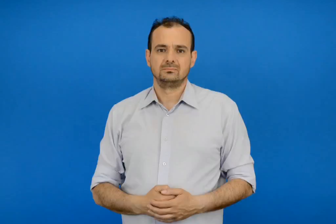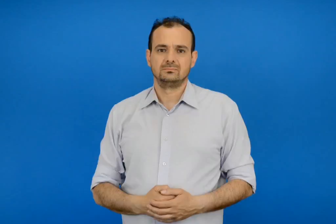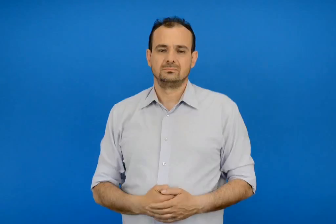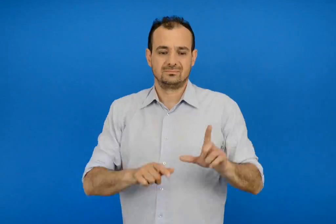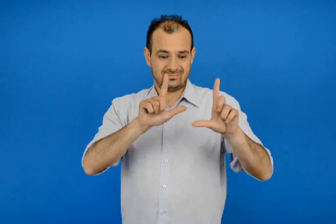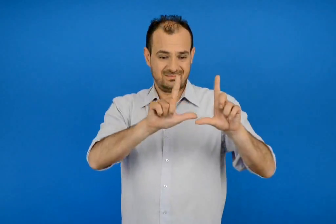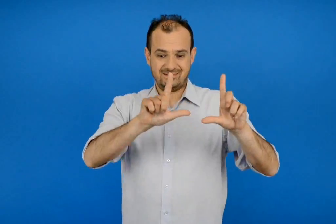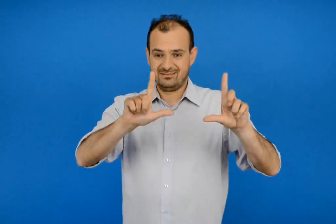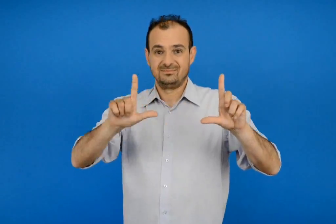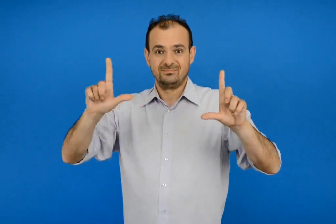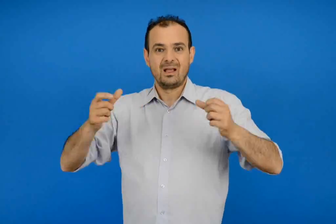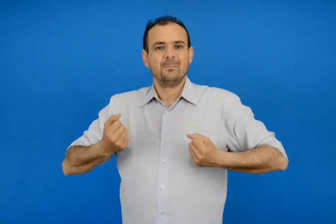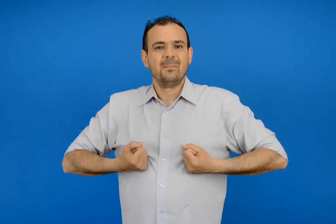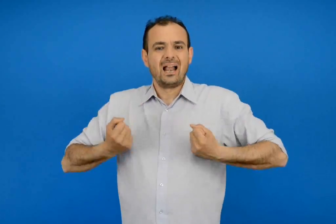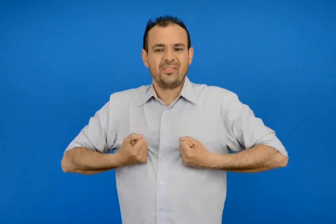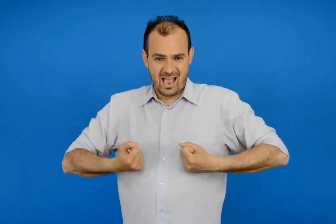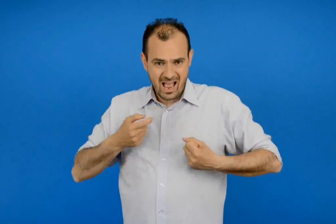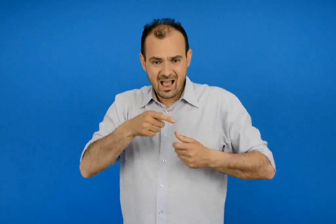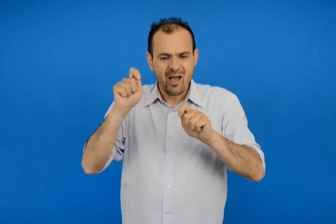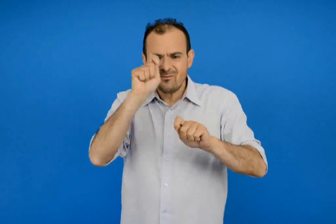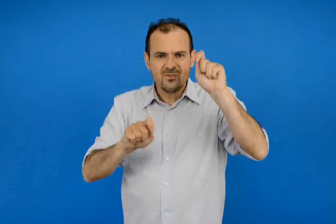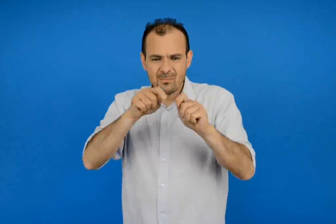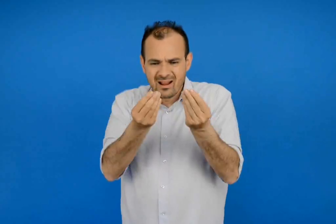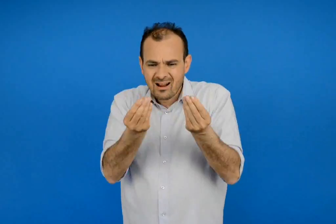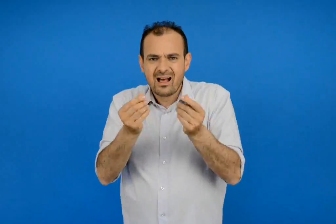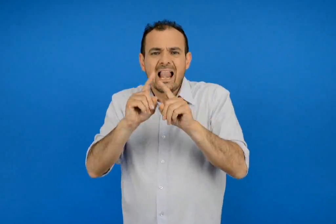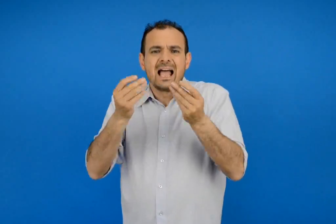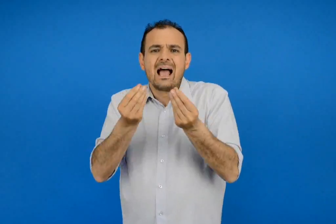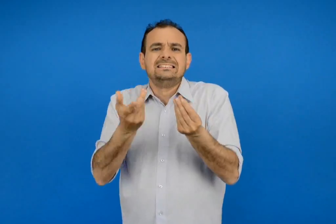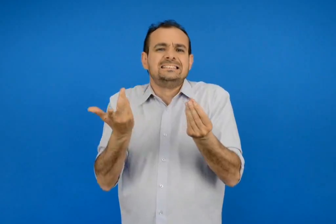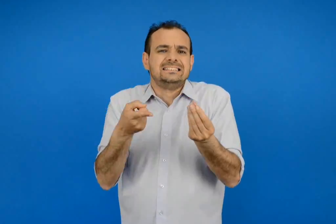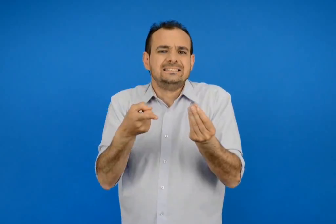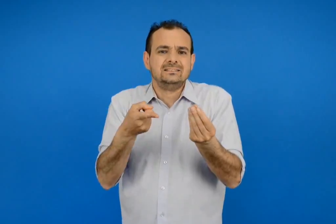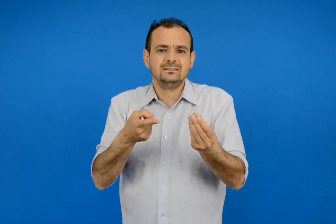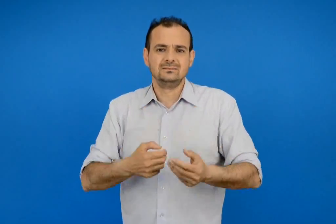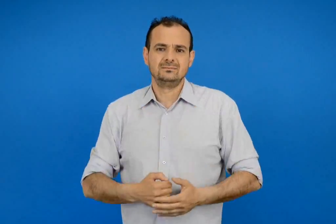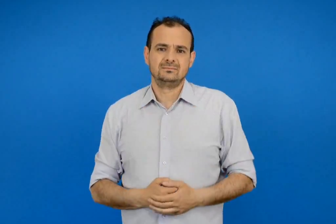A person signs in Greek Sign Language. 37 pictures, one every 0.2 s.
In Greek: με τι υλικά είναι φτιαγμένα αυτά τα παιχνίδια ;
